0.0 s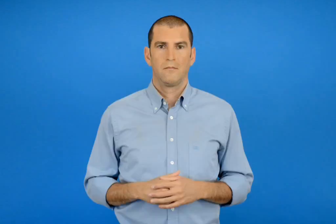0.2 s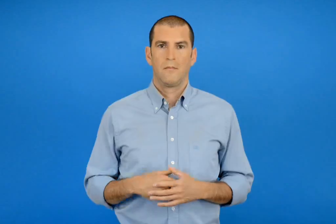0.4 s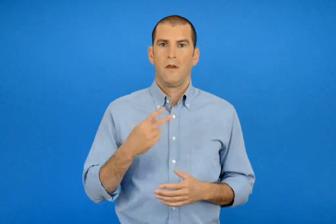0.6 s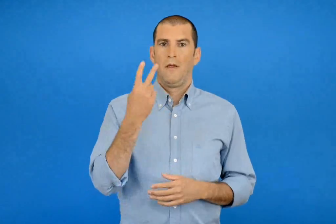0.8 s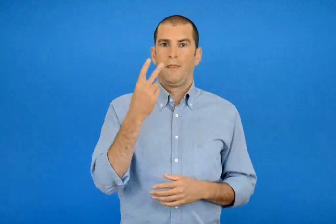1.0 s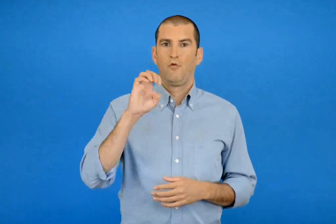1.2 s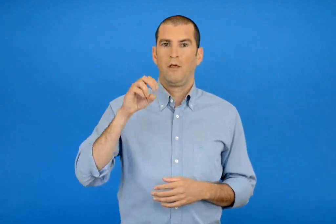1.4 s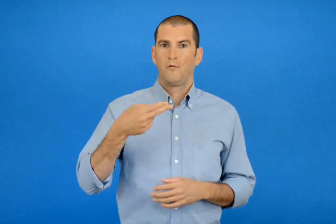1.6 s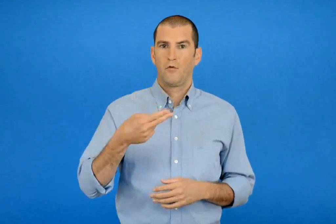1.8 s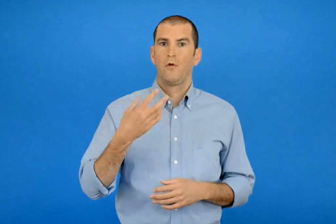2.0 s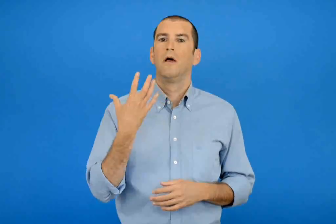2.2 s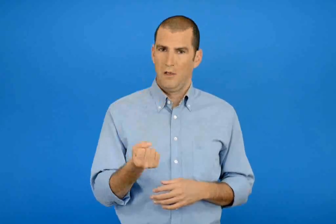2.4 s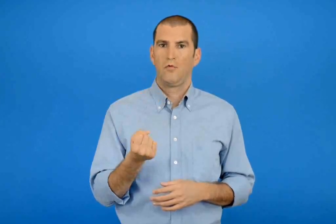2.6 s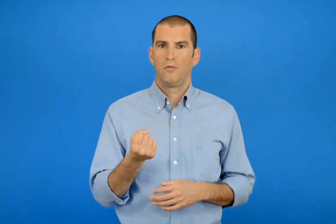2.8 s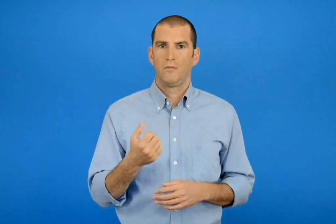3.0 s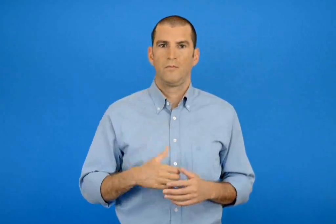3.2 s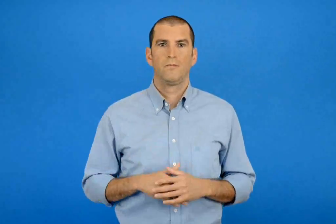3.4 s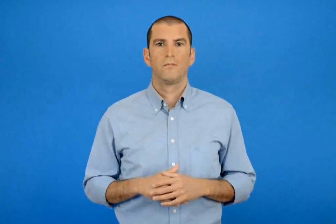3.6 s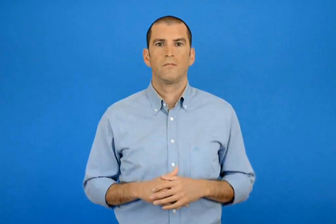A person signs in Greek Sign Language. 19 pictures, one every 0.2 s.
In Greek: έχω 2 €
